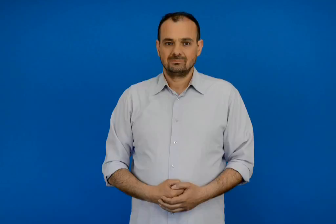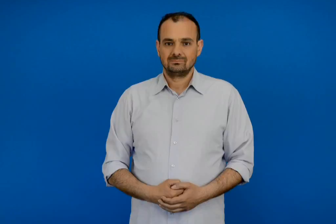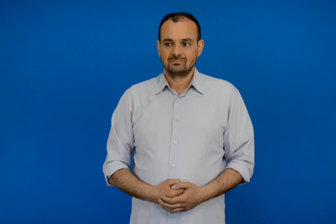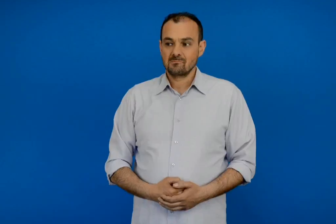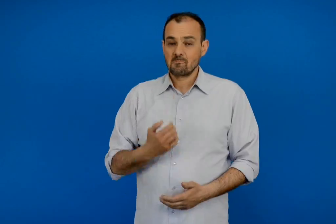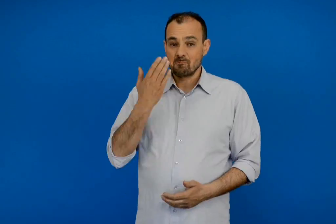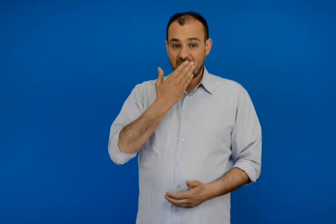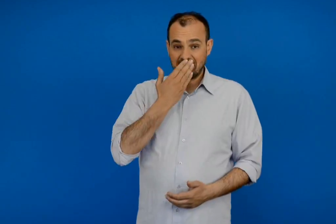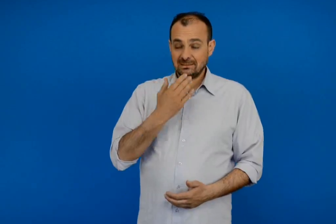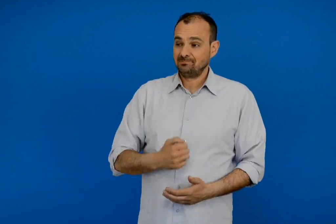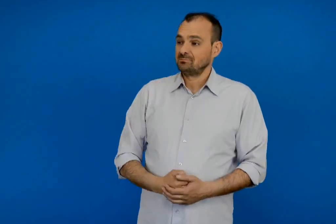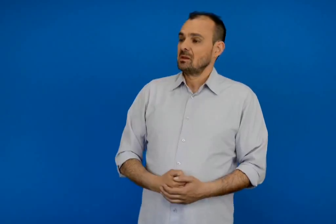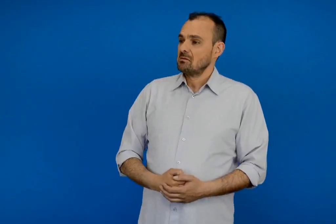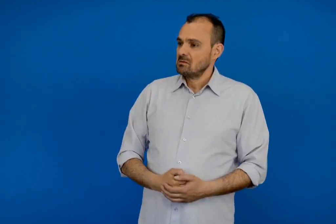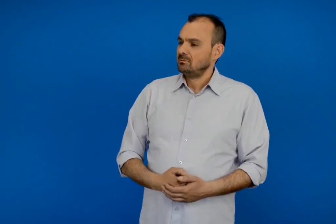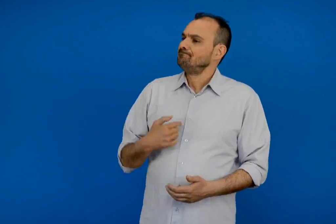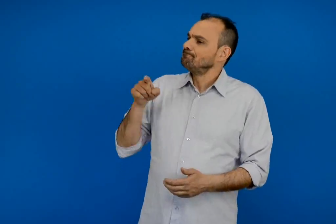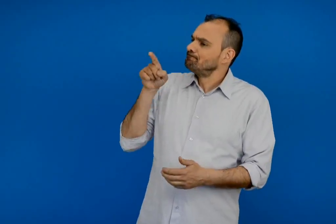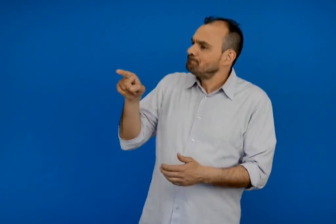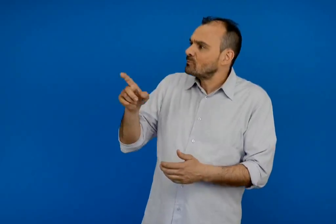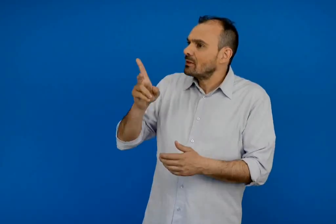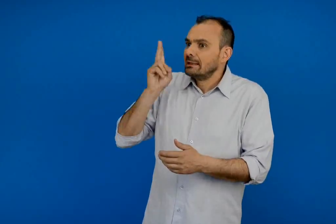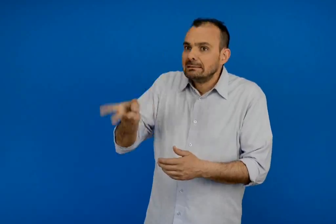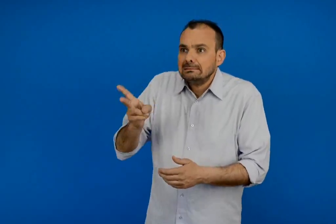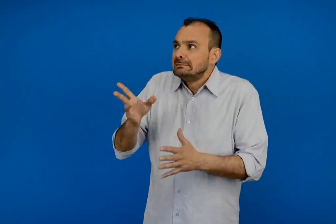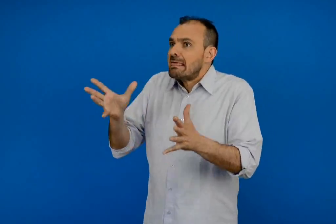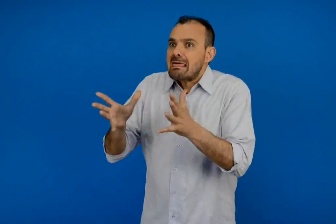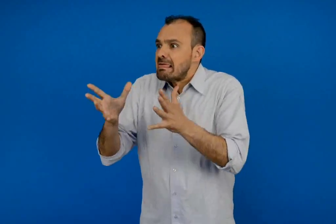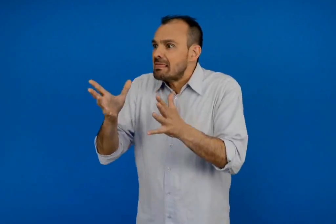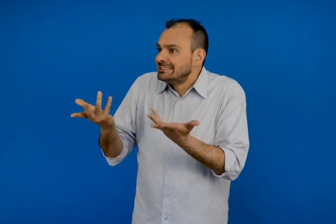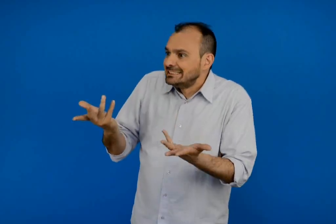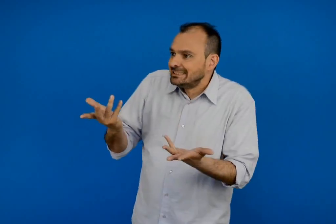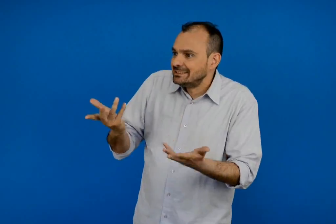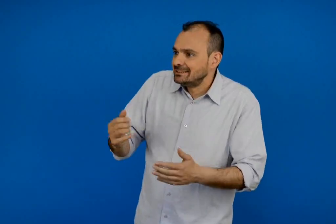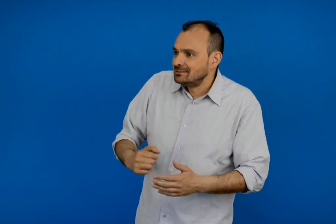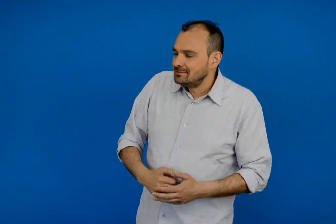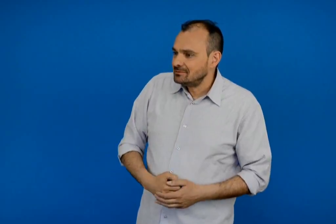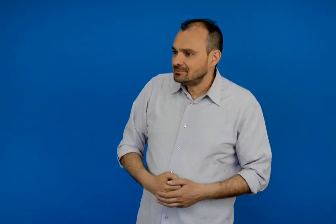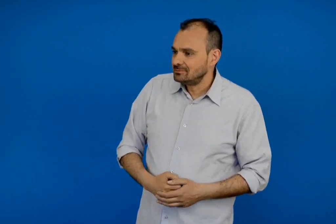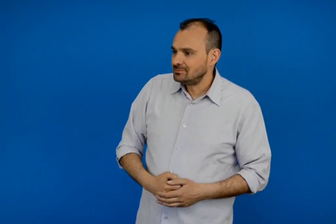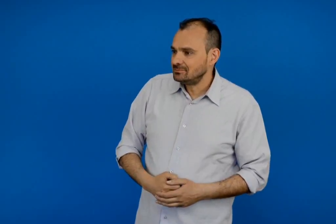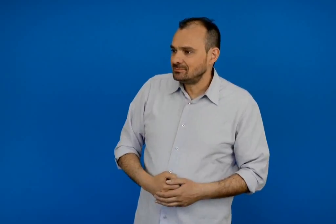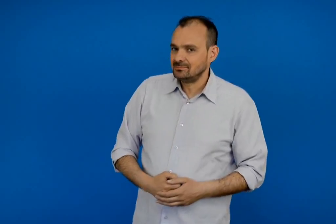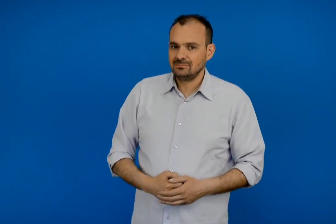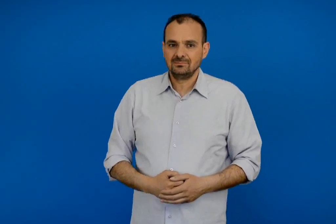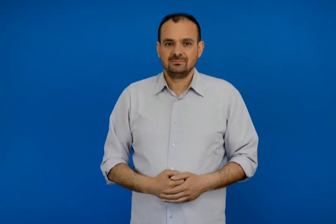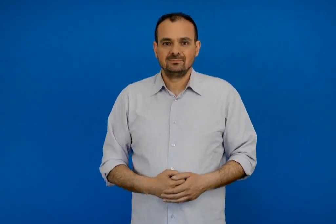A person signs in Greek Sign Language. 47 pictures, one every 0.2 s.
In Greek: μαθητής από τι κινδυνεύετε ;
